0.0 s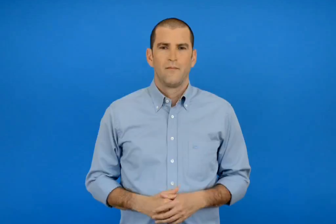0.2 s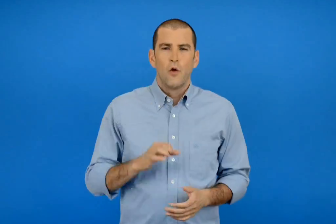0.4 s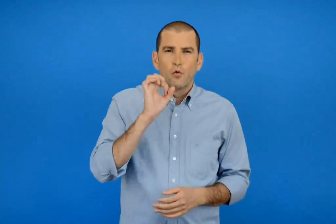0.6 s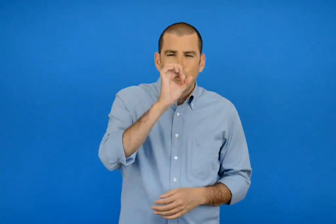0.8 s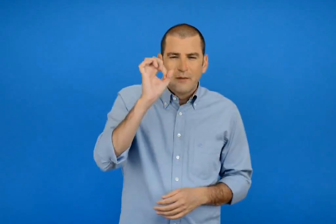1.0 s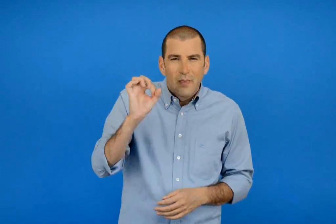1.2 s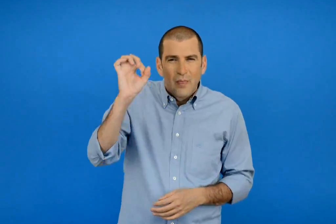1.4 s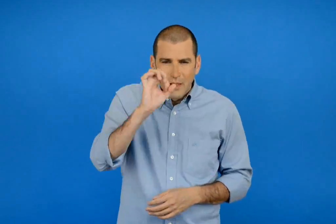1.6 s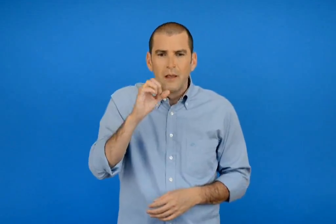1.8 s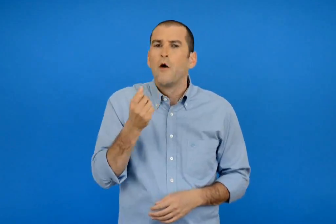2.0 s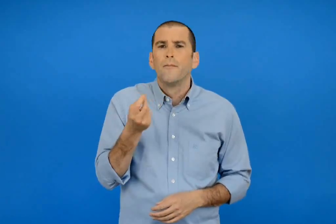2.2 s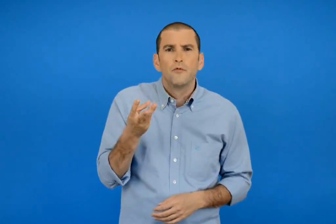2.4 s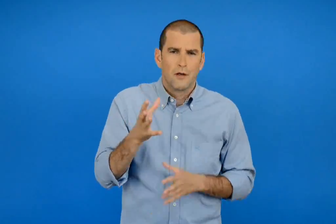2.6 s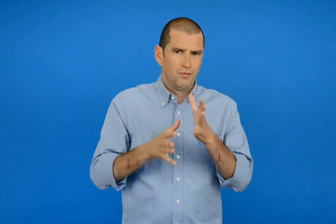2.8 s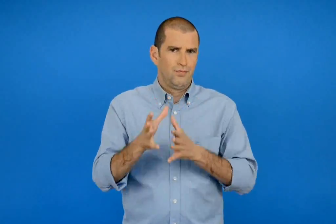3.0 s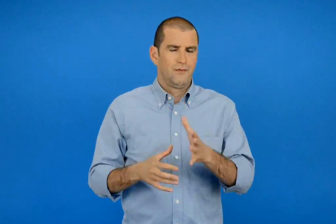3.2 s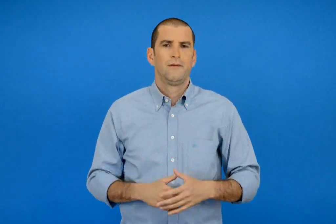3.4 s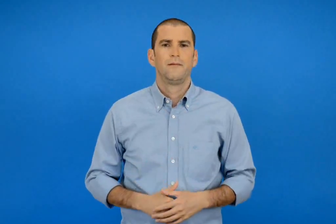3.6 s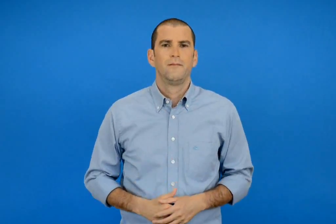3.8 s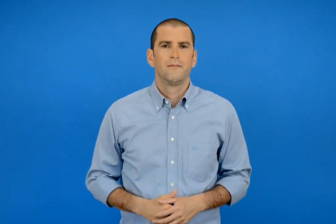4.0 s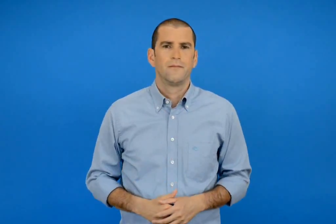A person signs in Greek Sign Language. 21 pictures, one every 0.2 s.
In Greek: λέω πόσες είναι οι κουκκίδες
